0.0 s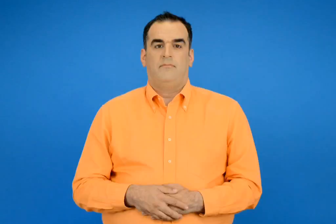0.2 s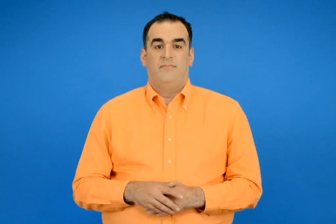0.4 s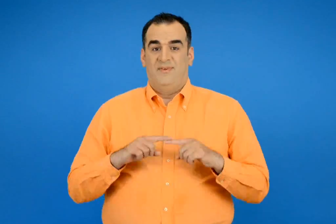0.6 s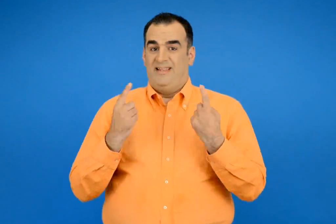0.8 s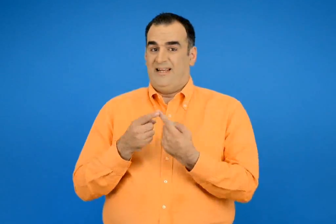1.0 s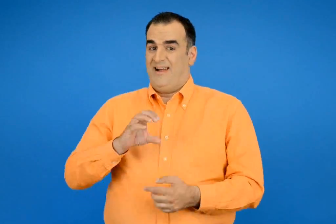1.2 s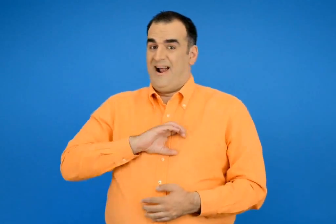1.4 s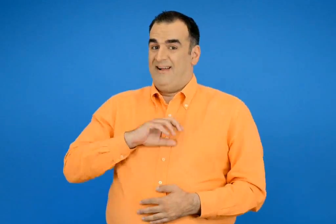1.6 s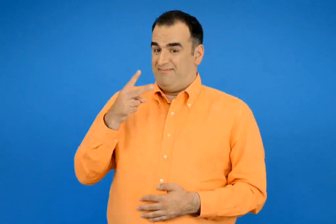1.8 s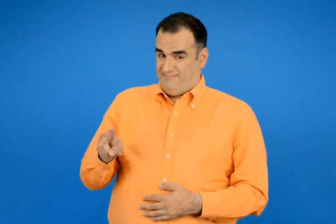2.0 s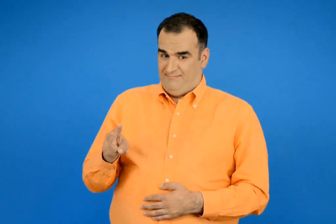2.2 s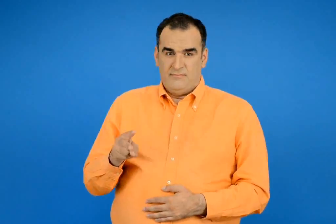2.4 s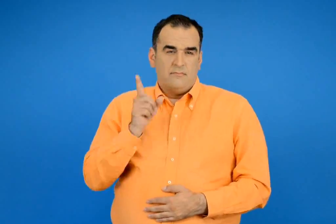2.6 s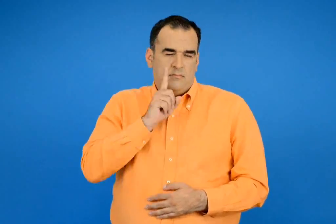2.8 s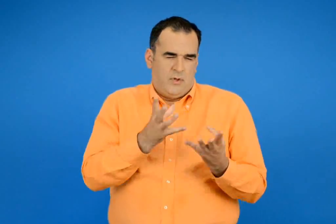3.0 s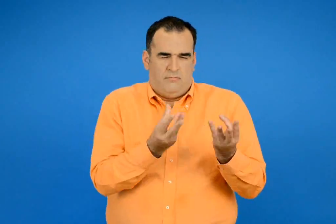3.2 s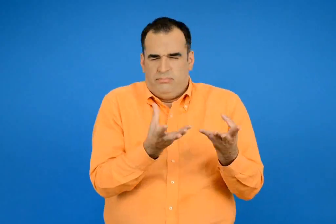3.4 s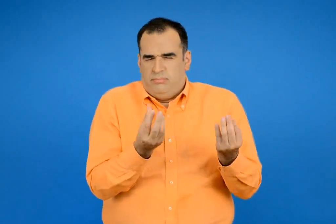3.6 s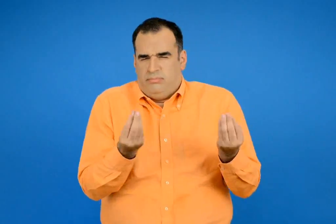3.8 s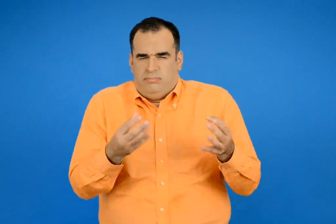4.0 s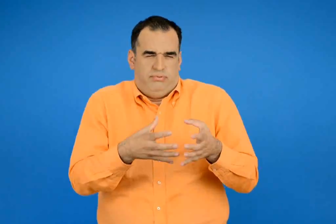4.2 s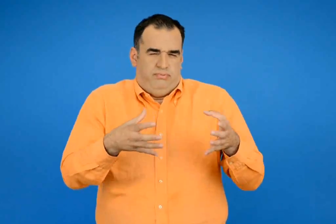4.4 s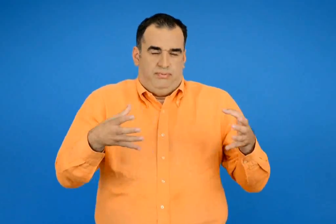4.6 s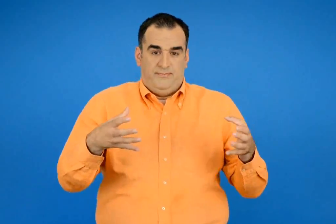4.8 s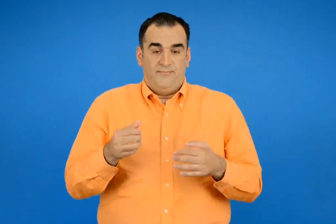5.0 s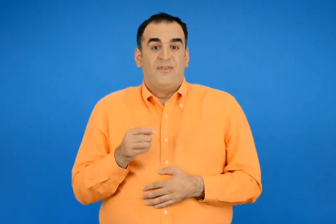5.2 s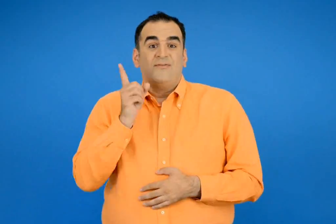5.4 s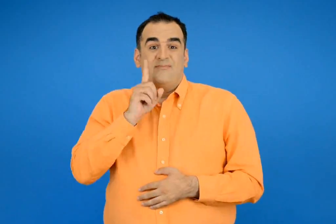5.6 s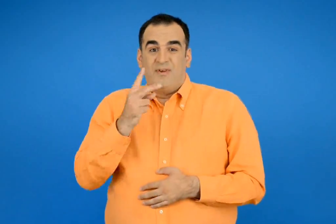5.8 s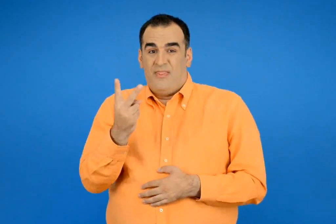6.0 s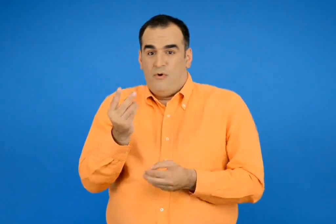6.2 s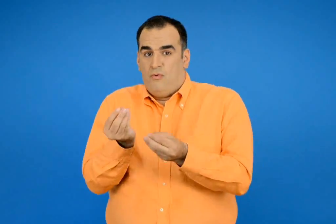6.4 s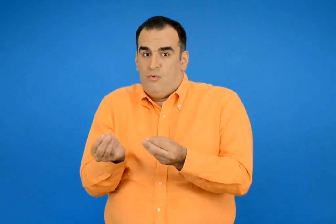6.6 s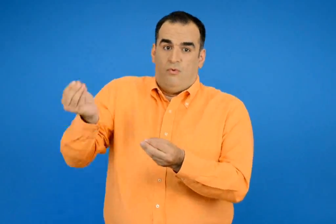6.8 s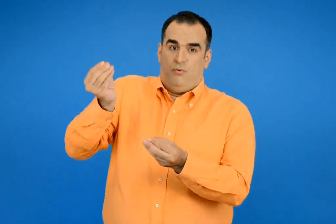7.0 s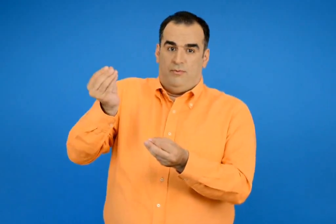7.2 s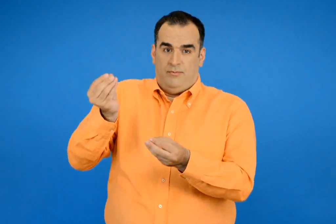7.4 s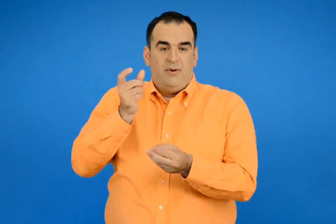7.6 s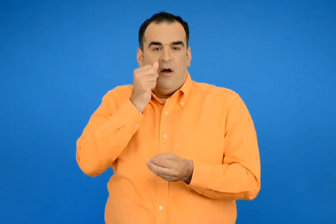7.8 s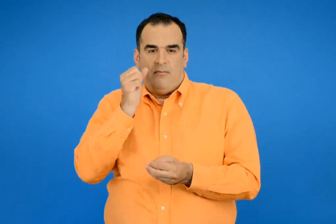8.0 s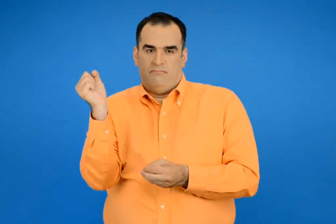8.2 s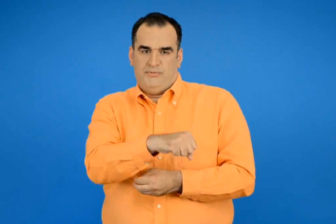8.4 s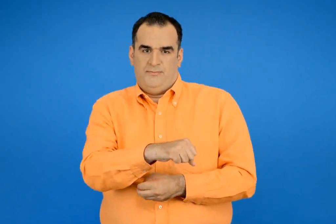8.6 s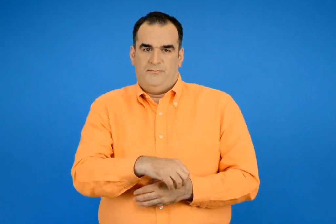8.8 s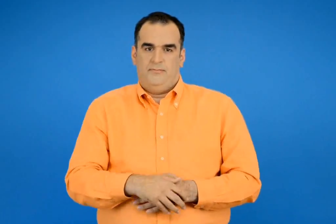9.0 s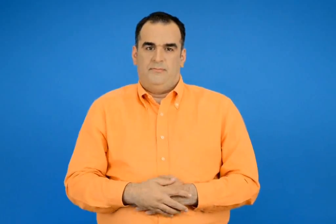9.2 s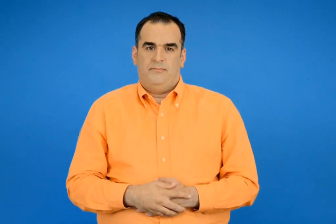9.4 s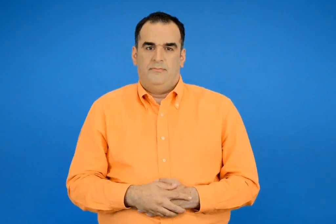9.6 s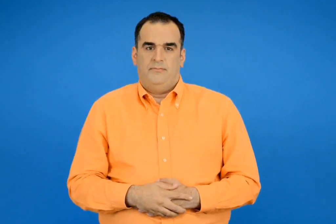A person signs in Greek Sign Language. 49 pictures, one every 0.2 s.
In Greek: στην τάξη της ελένης υπάρχουν πιο πολλά κορίτσια τα κορίτσια είναι 2 περισσότερα από τα αγόρια
